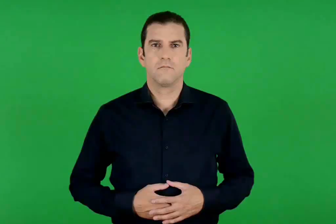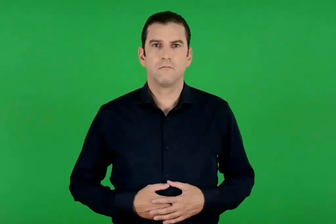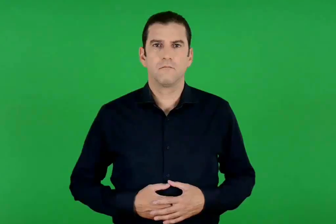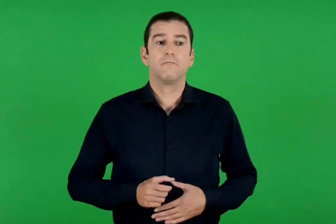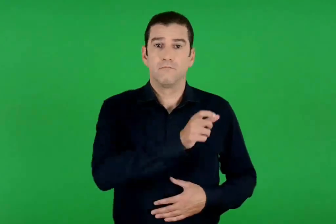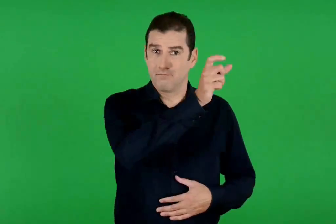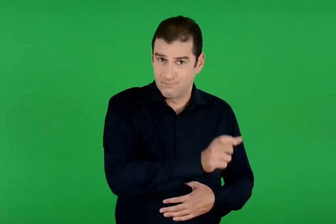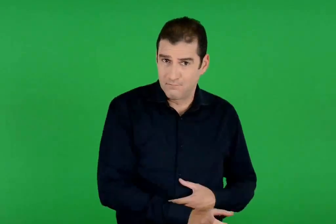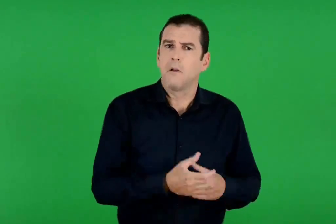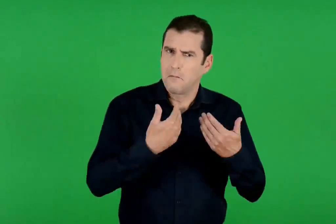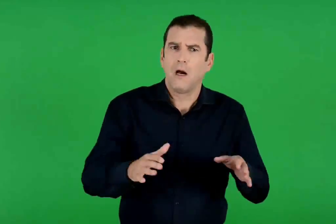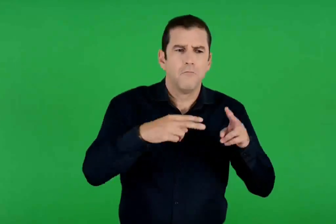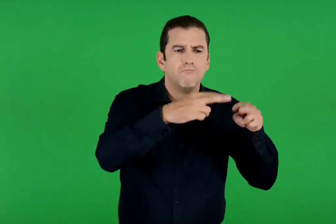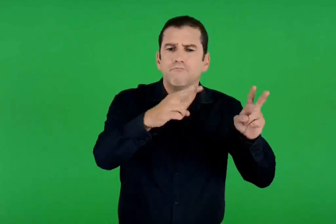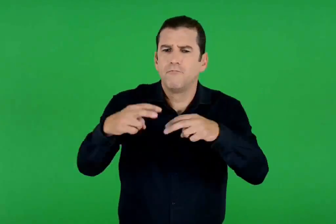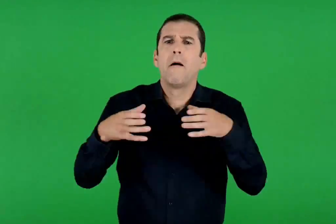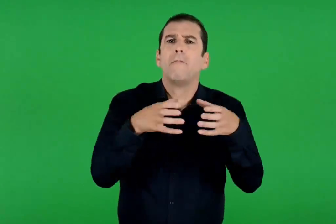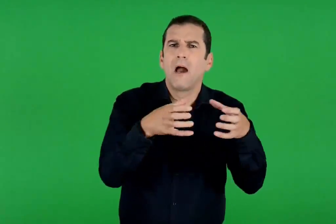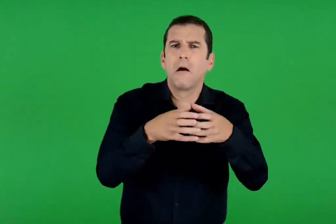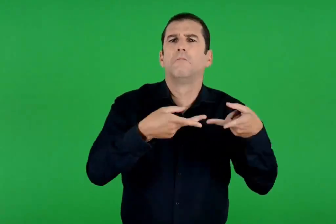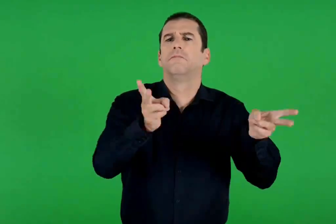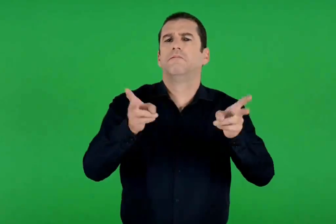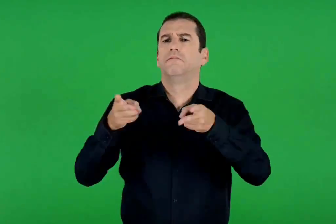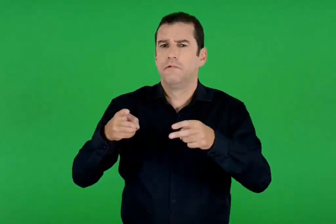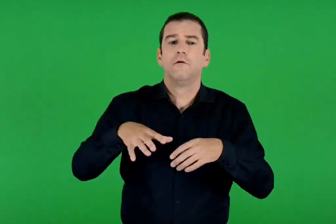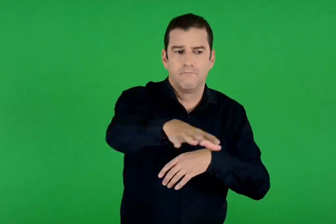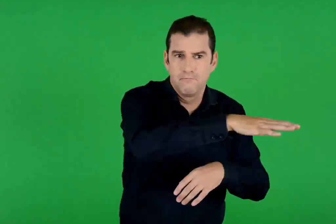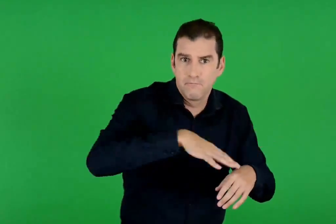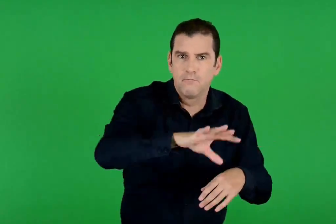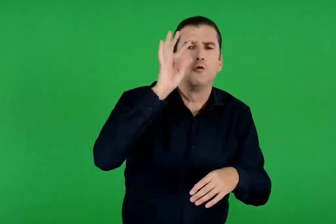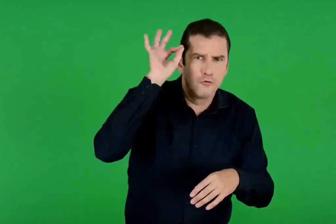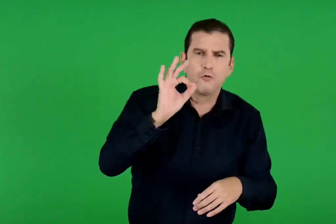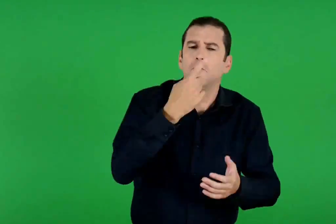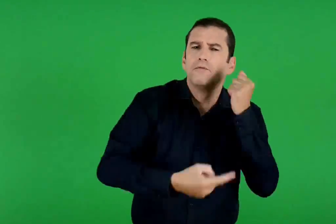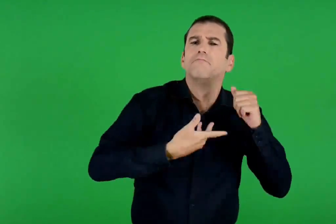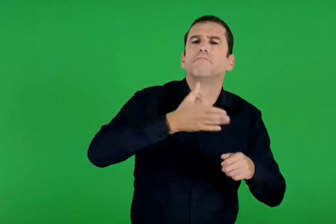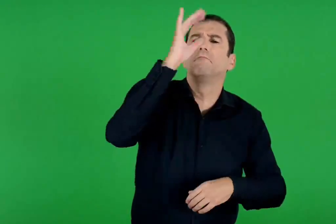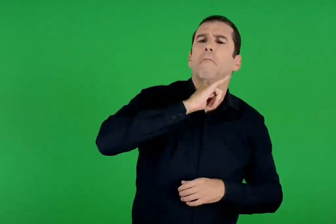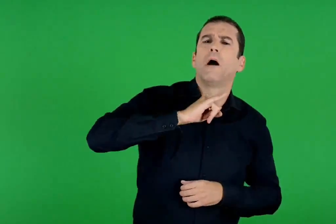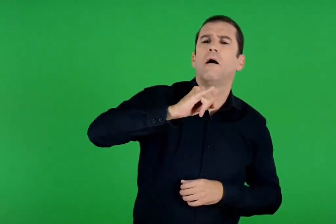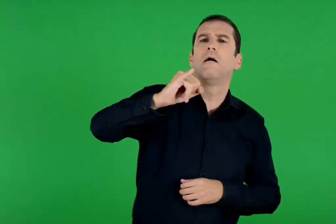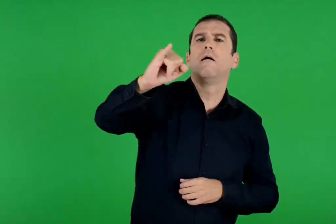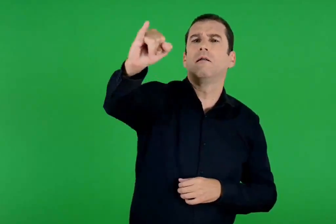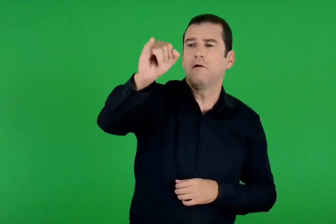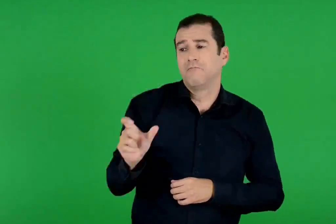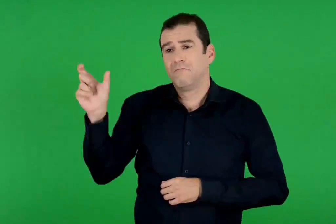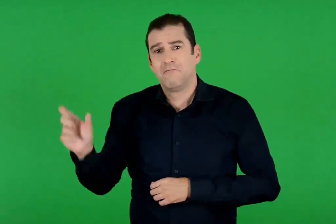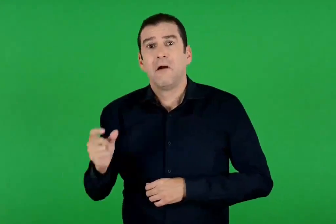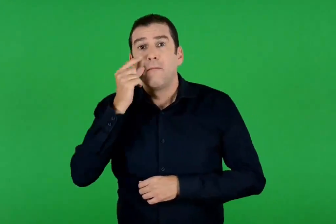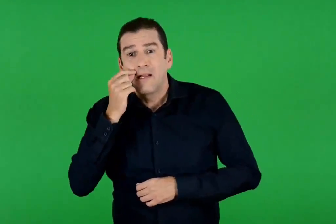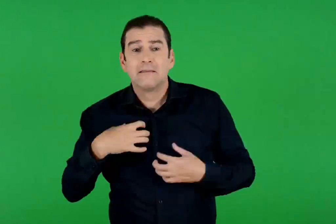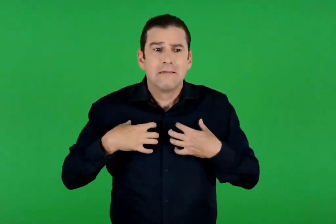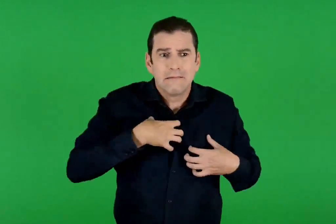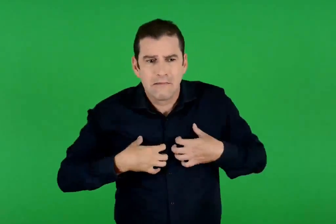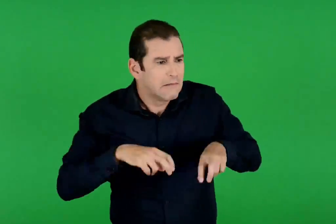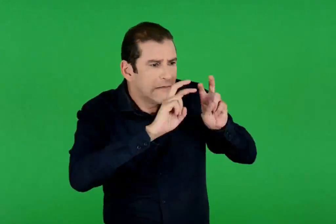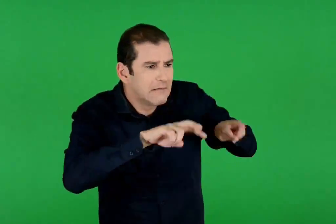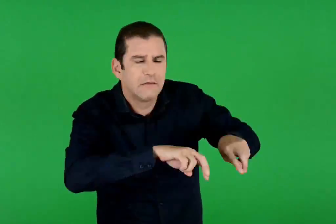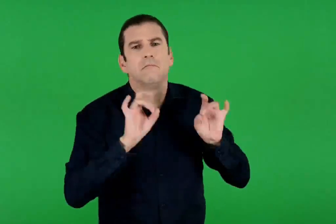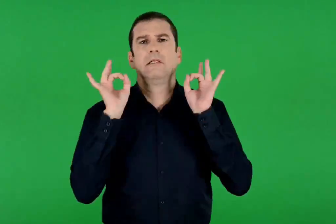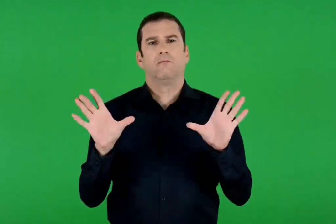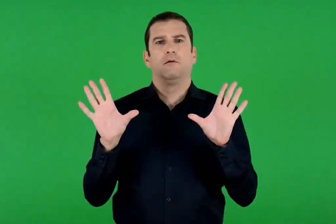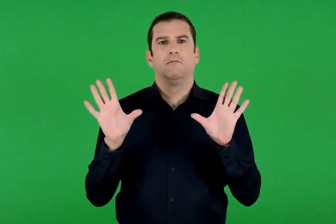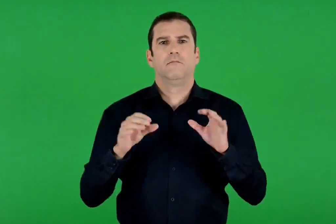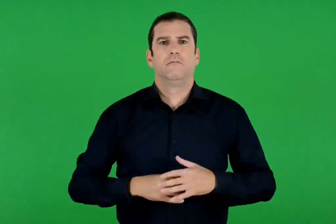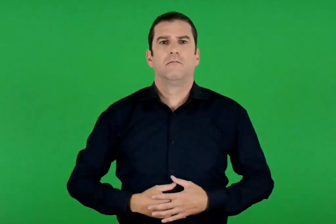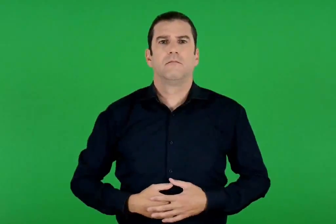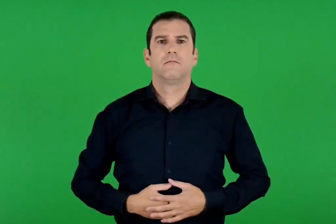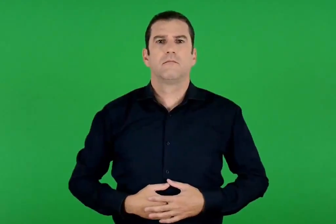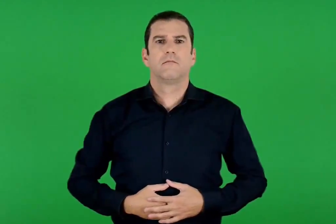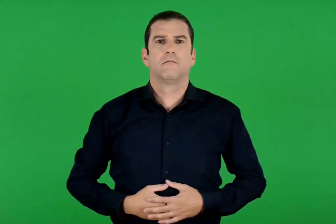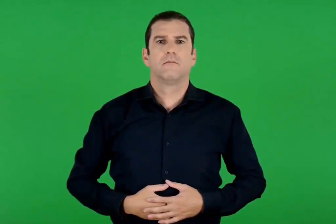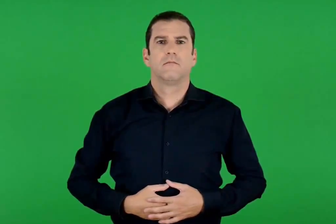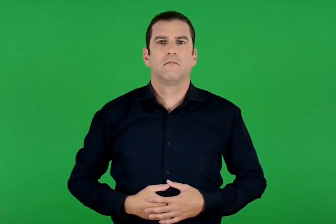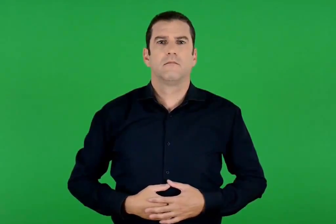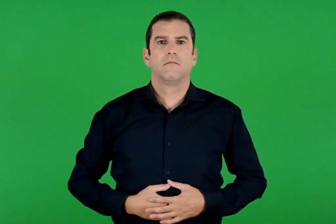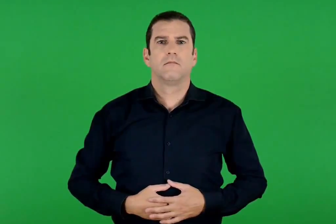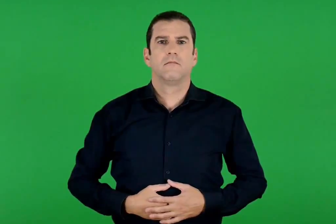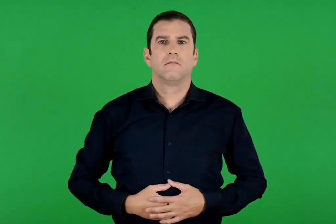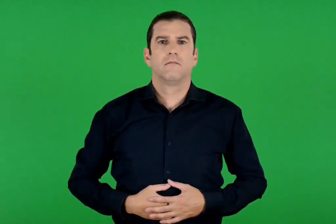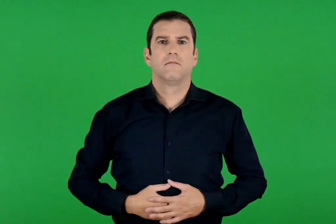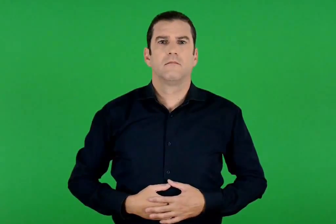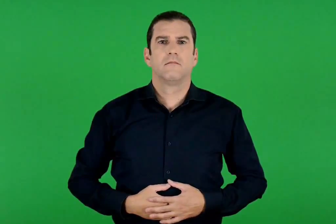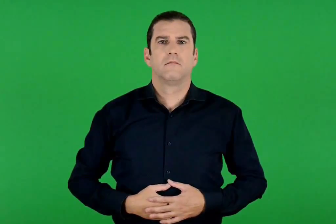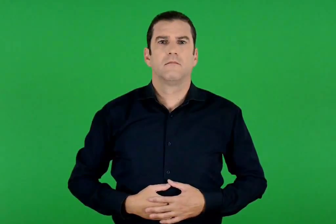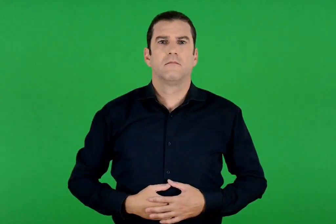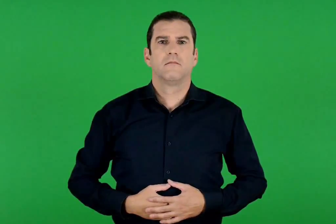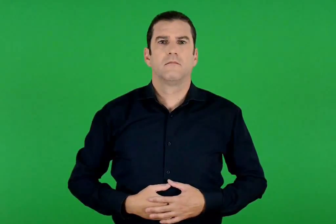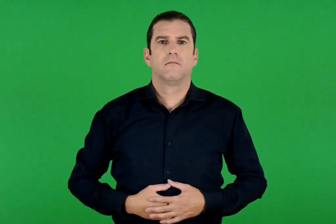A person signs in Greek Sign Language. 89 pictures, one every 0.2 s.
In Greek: είχε γνωρίσει συντροφιές ελεύθερες. με αυτές θα έφευγε μακριά , εκεί που δε θα μπορούσε να τον φτάσει η έγνοια κι ο έλεγχος του πατέρα του
